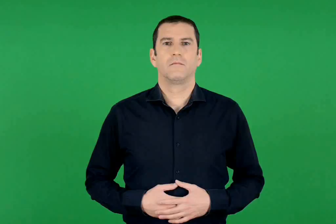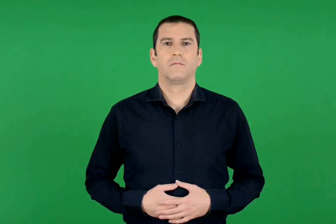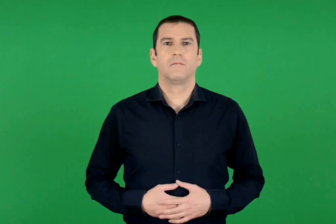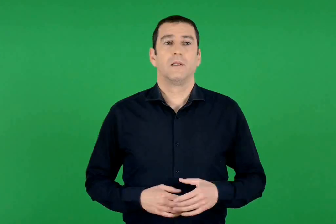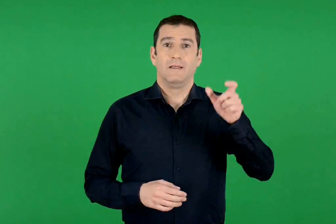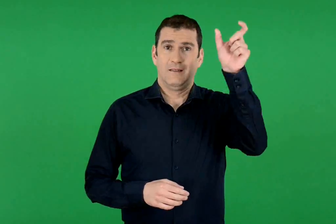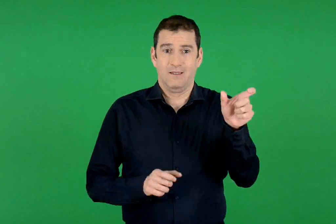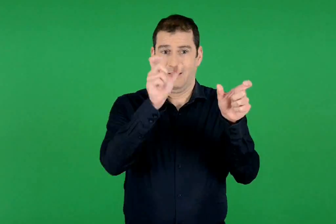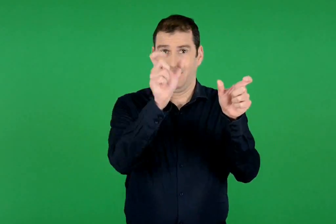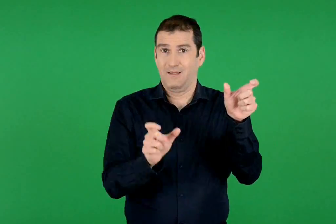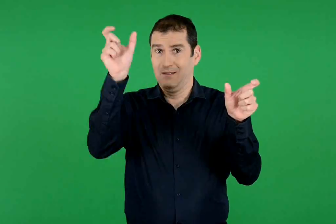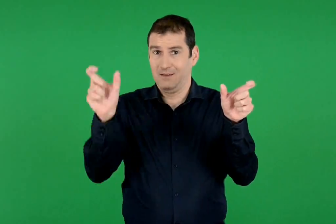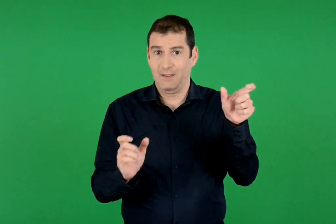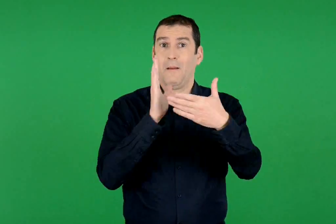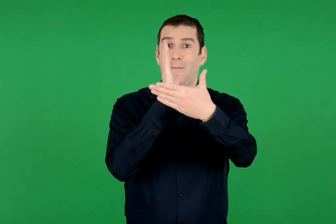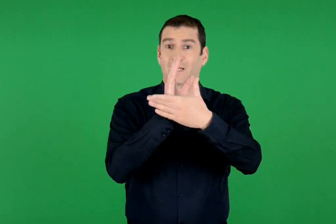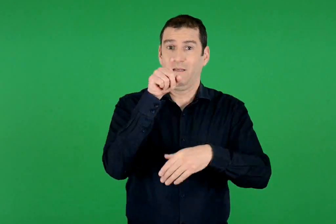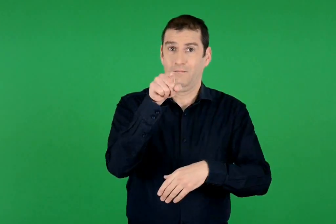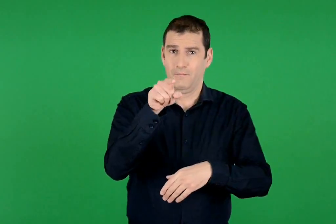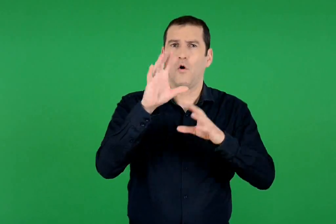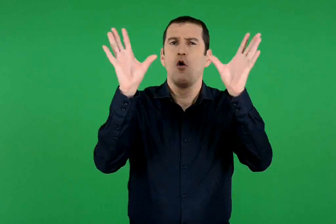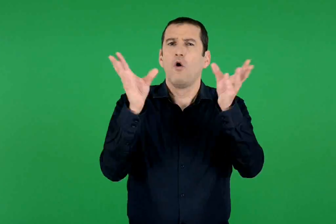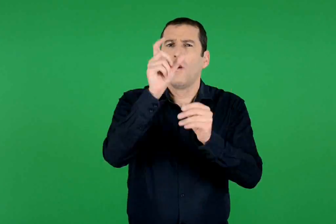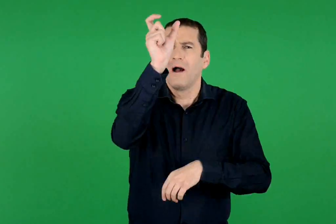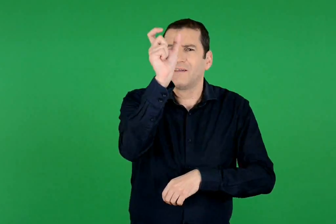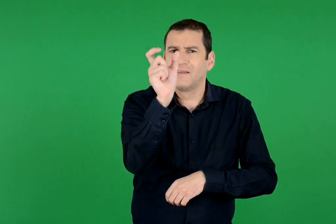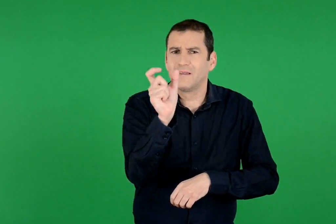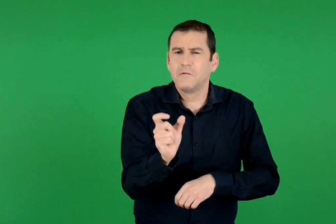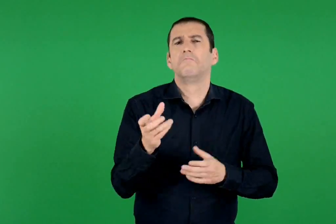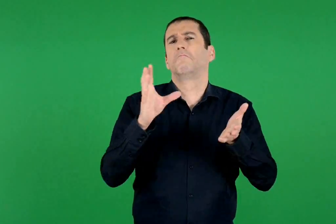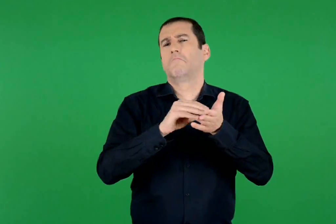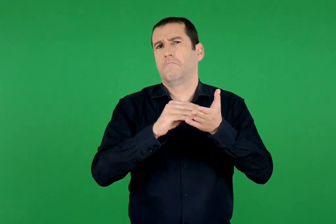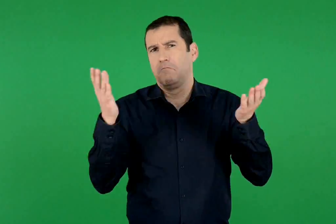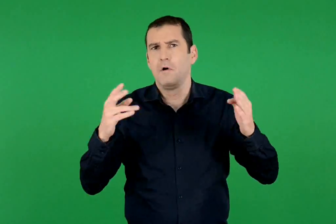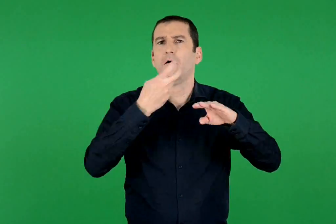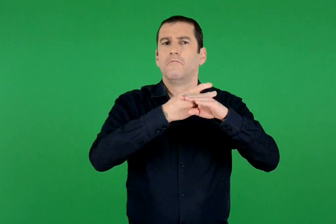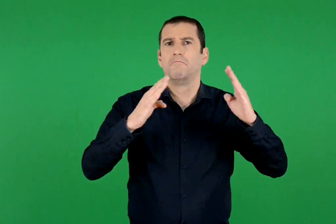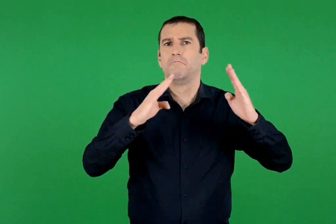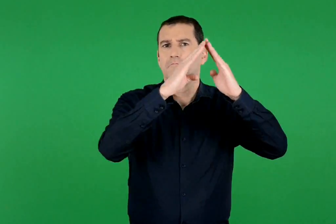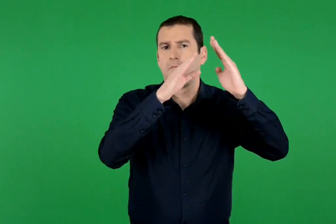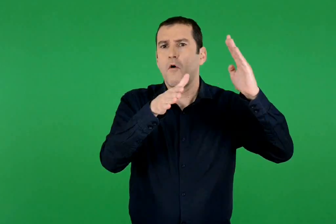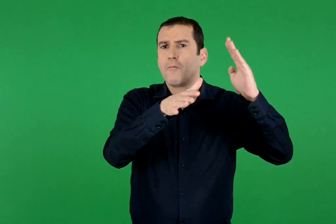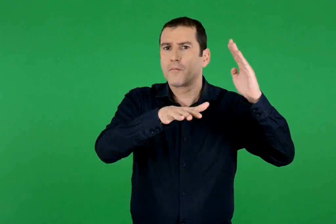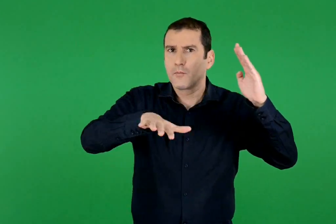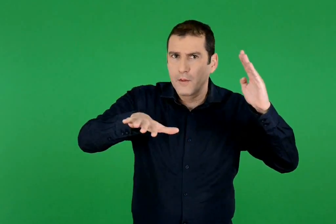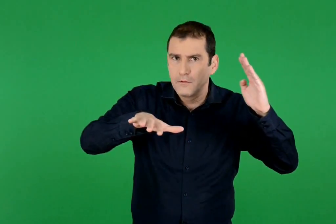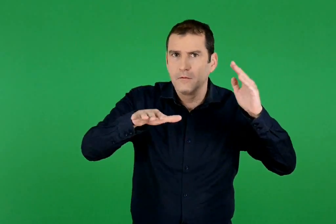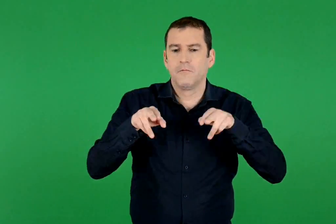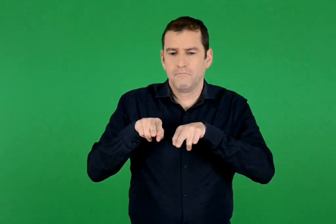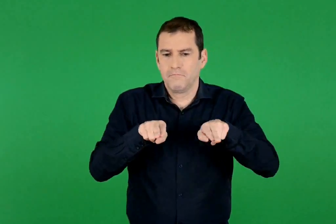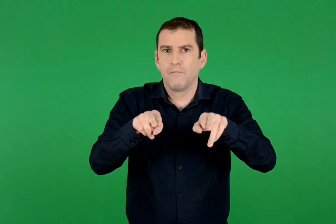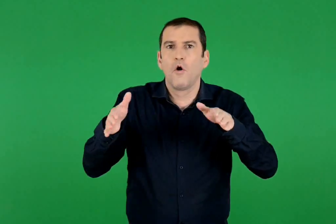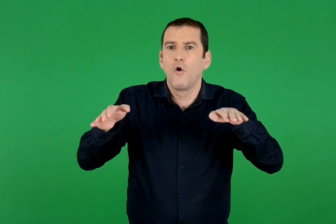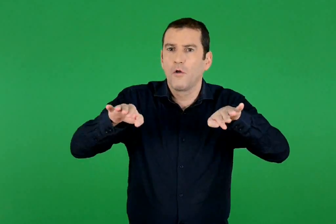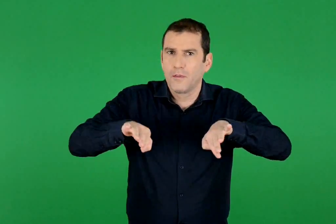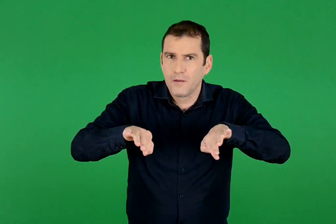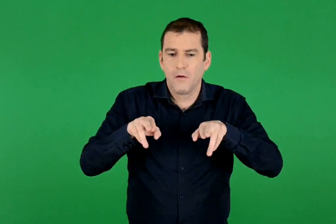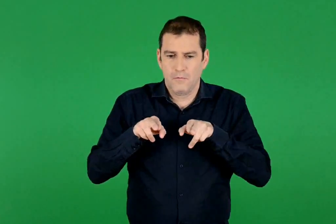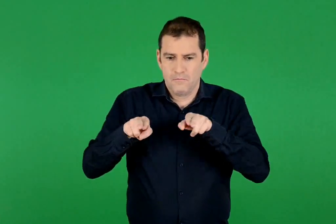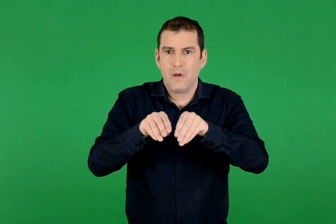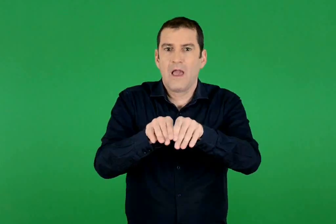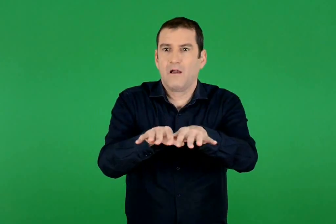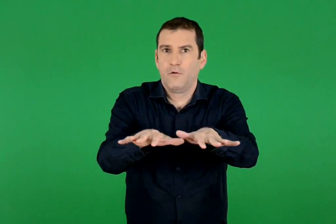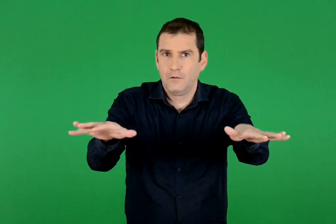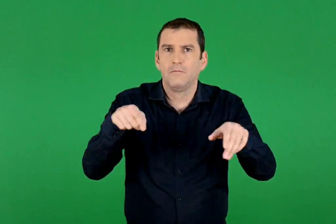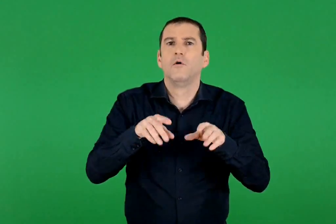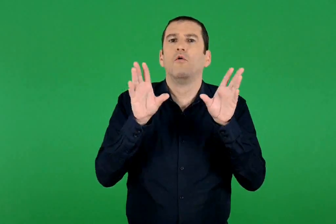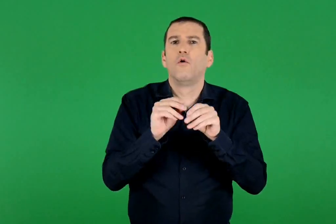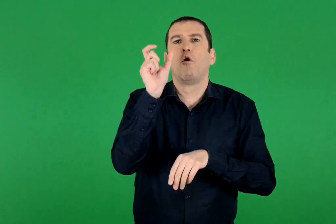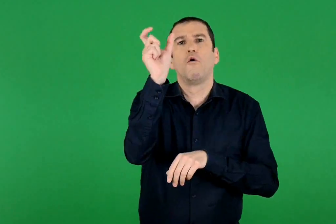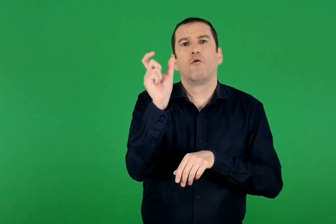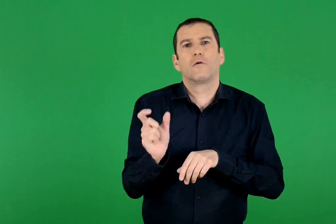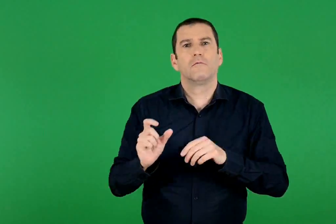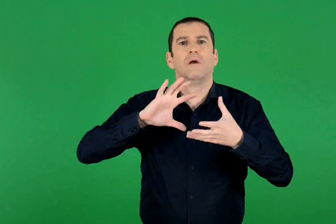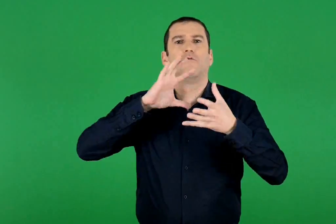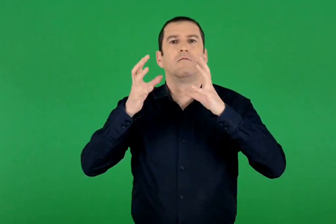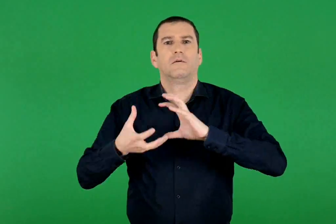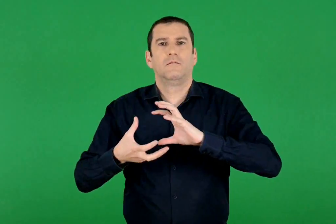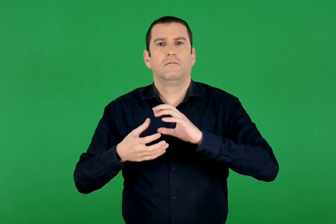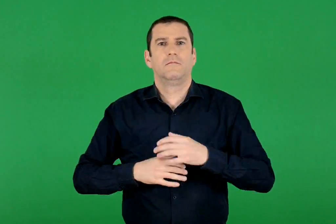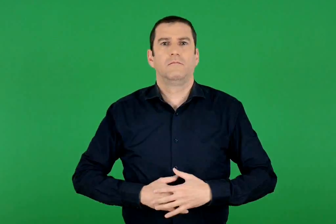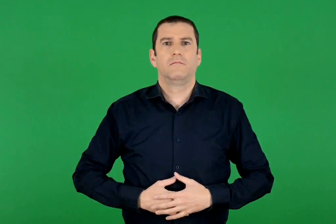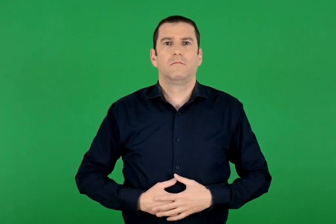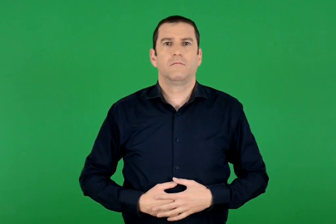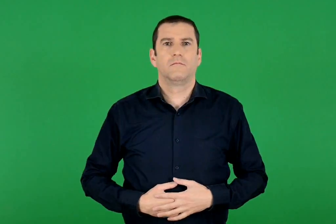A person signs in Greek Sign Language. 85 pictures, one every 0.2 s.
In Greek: όλες οι λέξεις της μεσαίας στήλης , όπως πρόποδες , όχθη , εκβολές είναι γεωγραφικοί όροι
